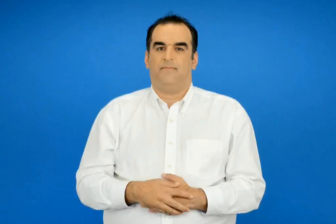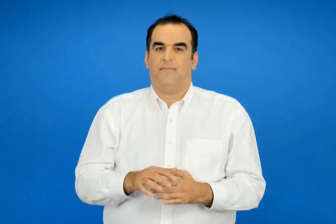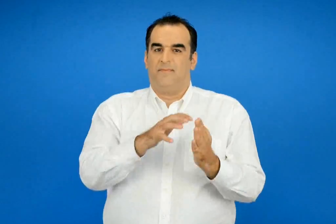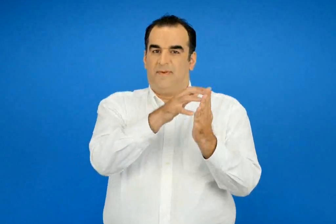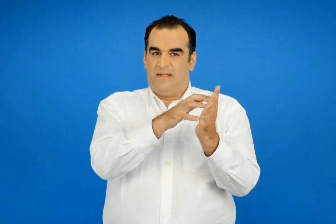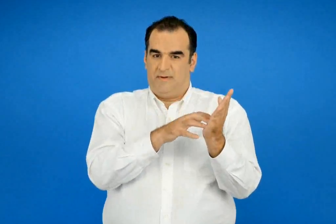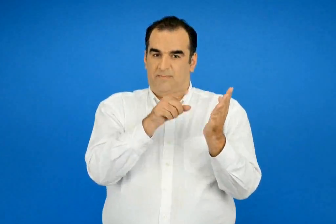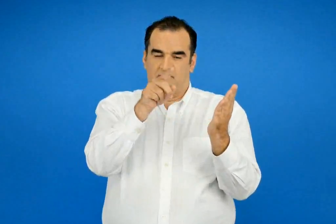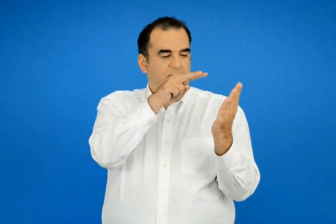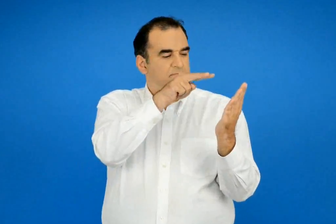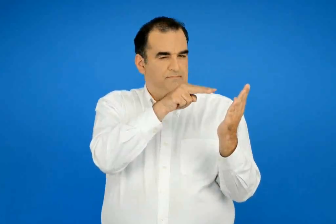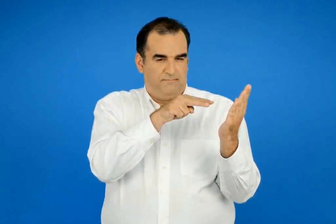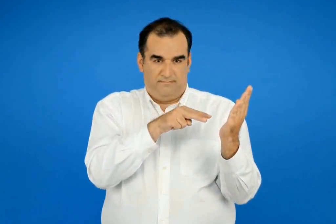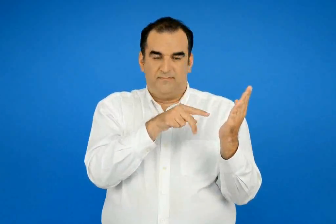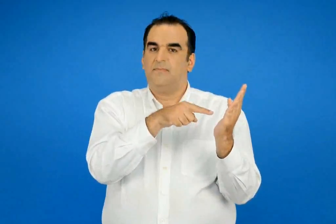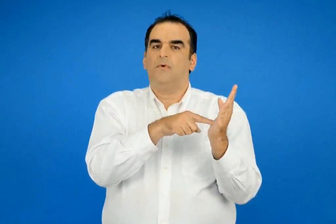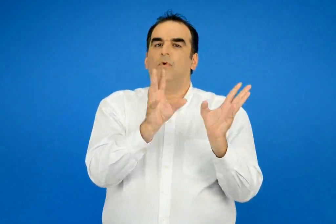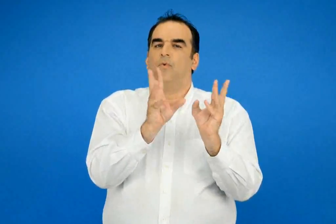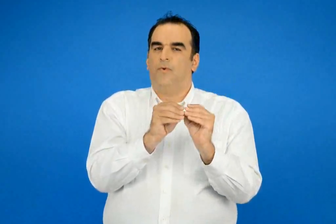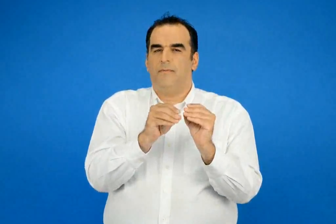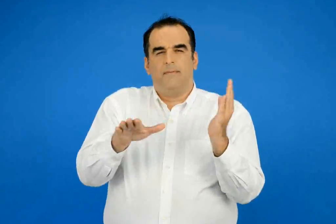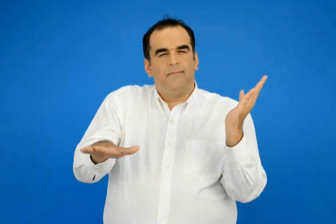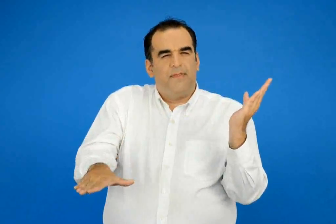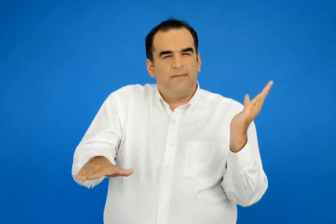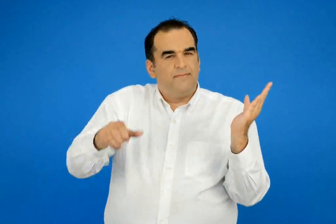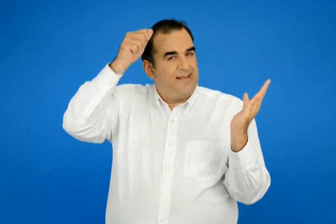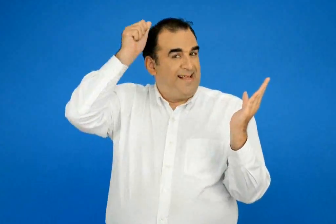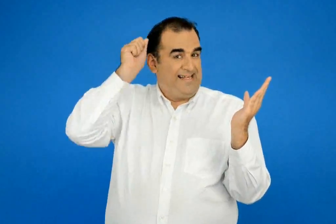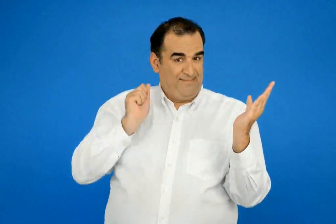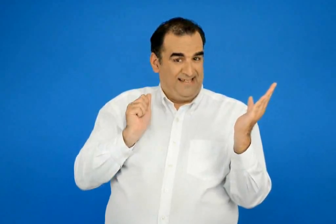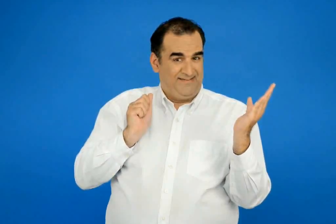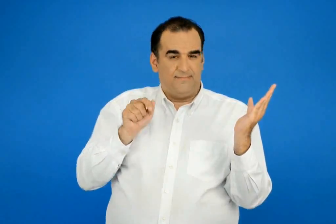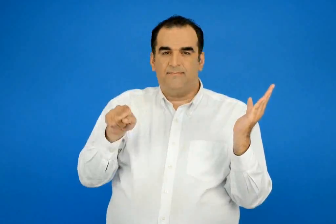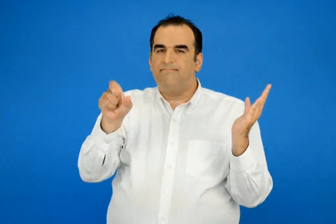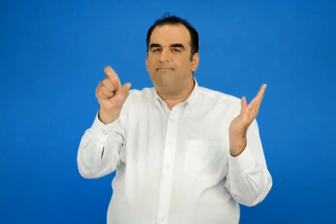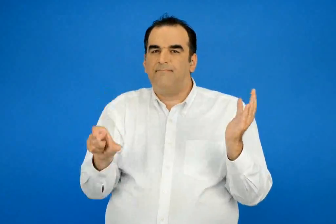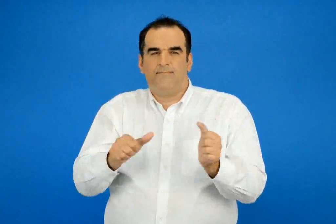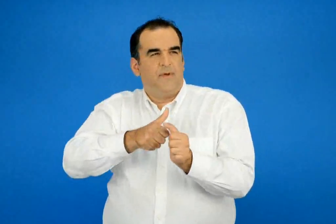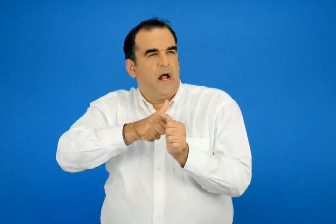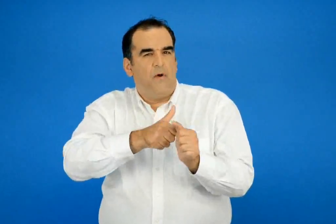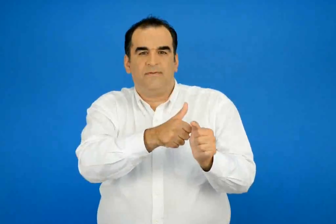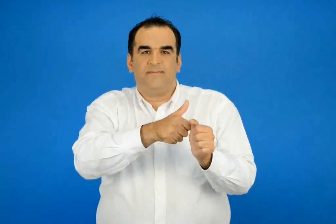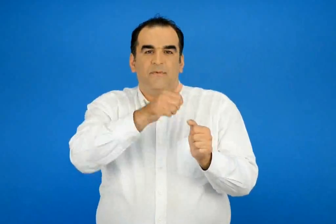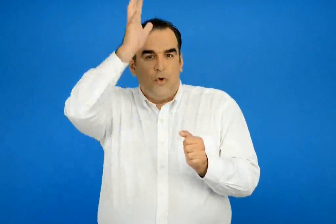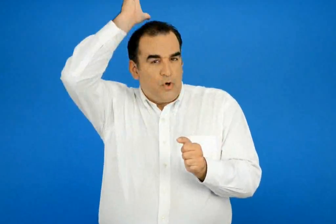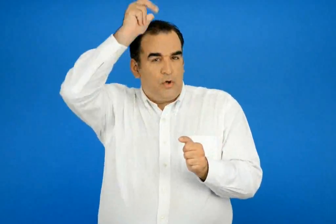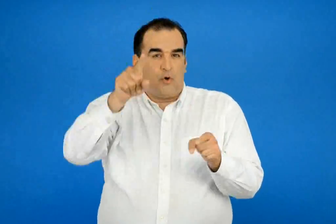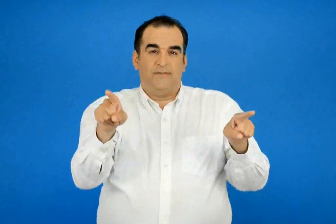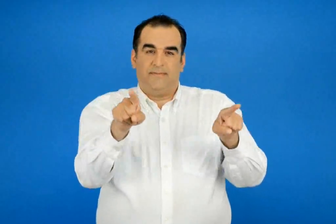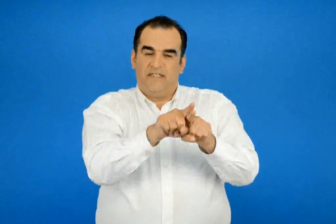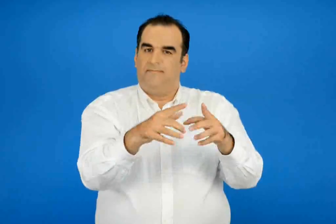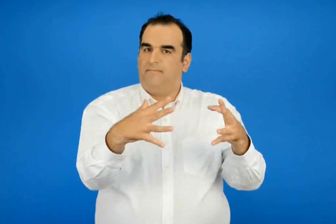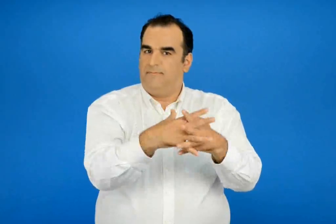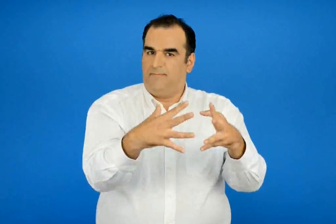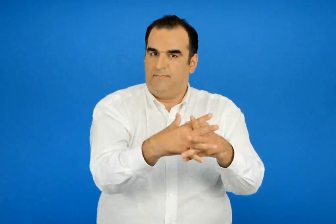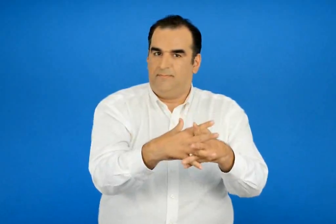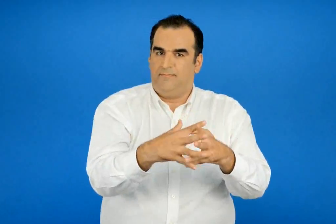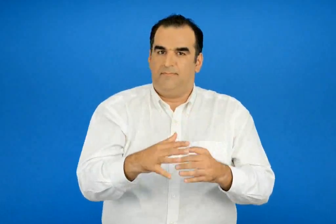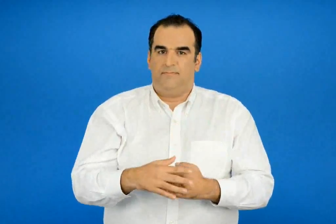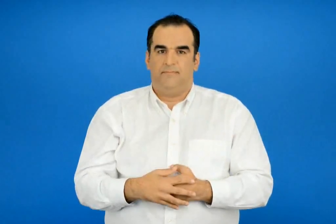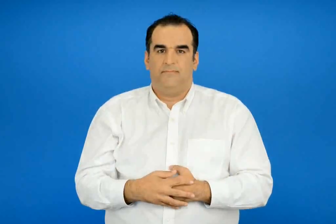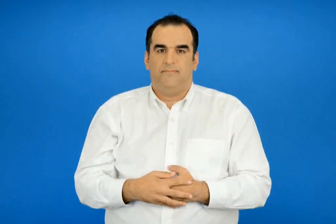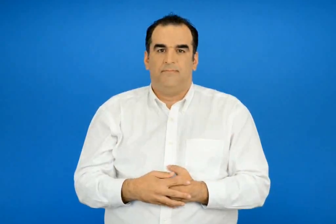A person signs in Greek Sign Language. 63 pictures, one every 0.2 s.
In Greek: διάβασε το παρακάτω κείμενο μιλά για ένα μικρό παιδί τον ασημάκη που αποφάσισε να ακολουθήσει τον κολοκοτρώνη και να πολεμήσει μαζί του
